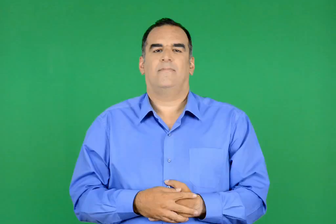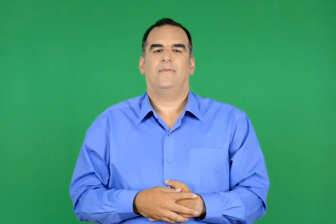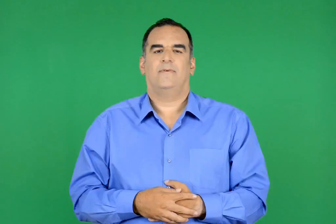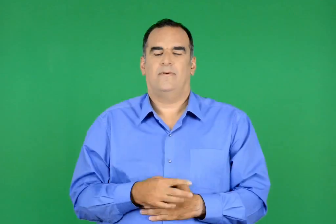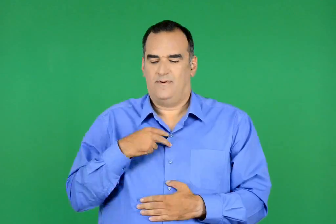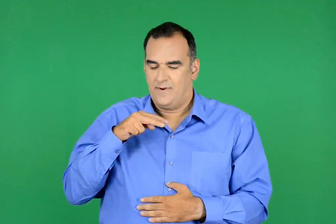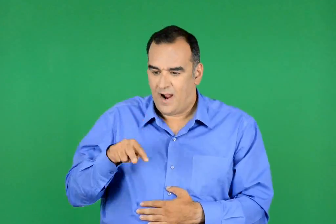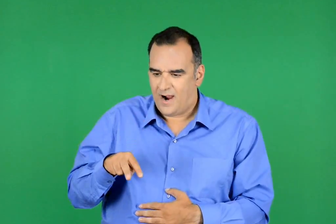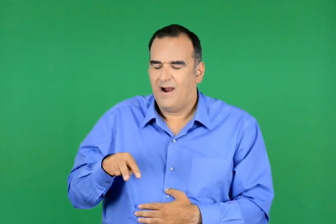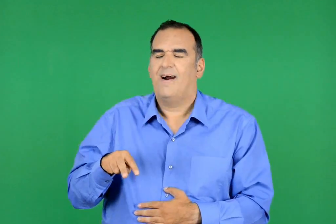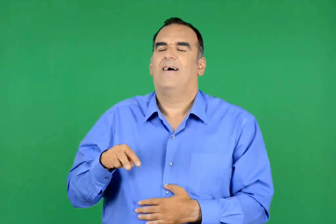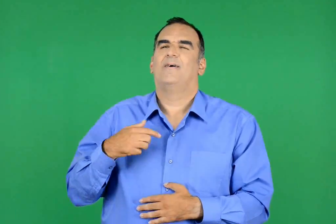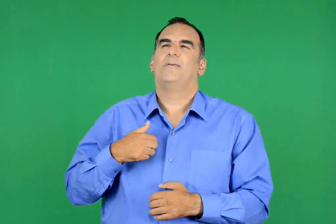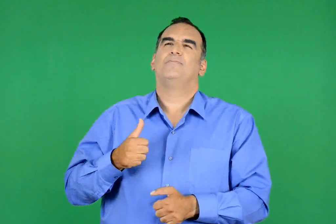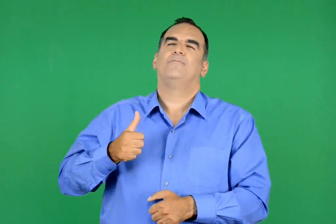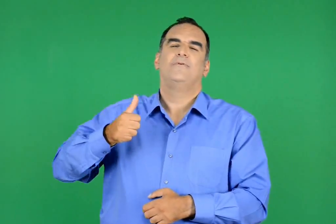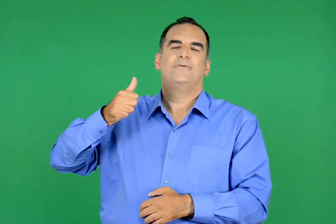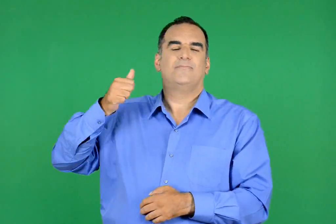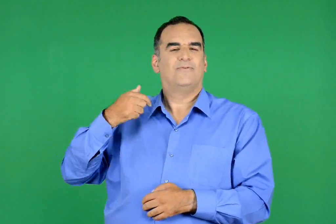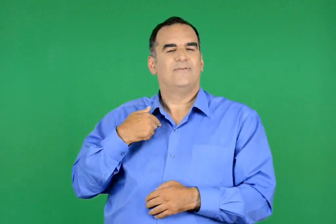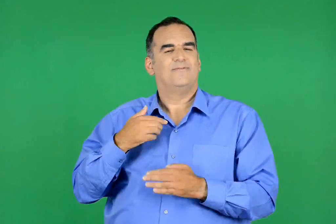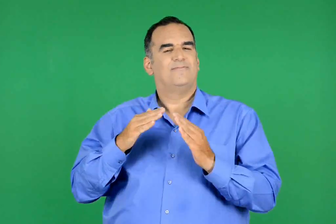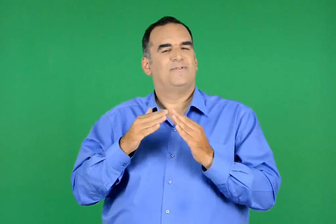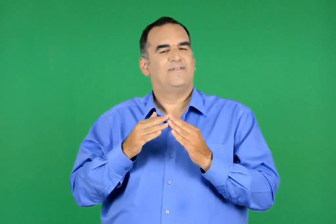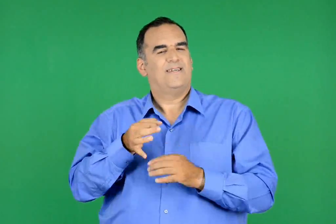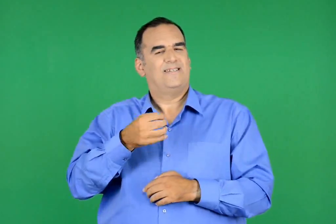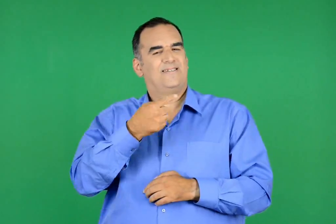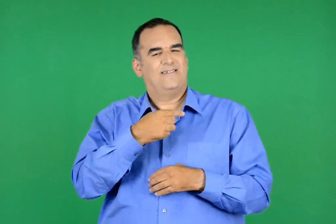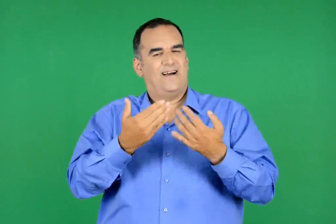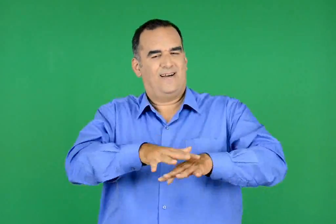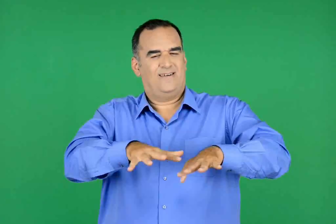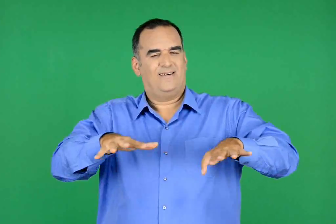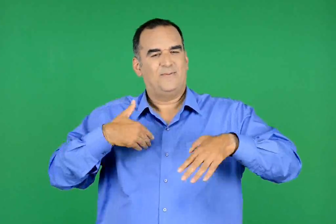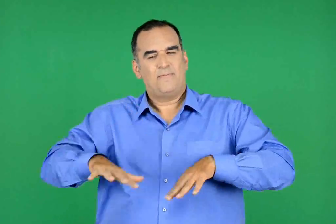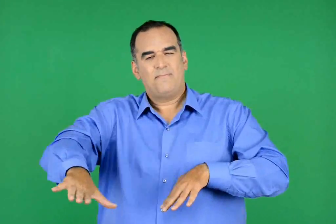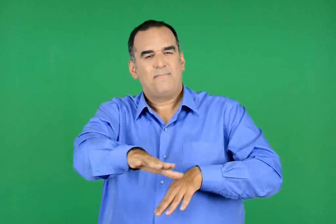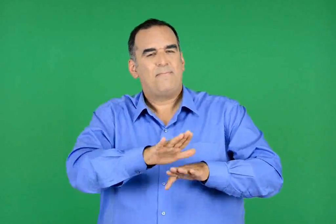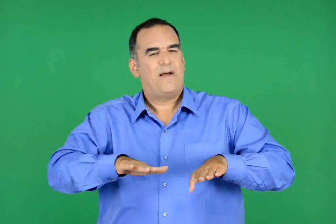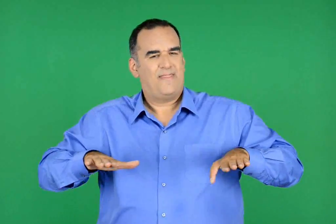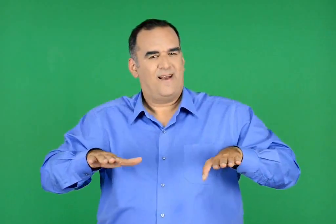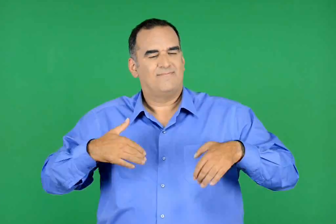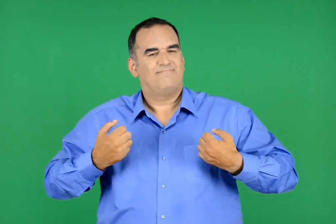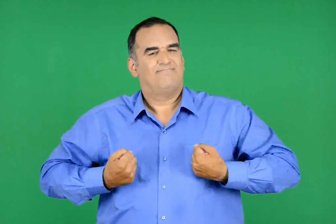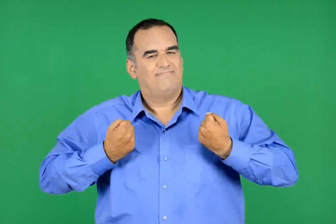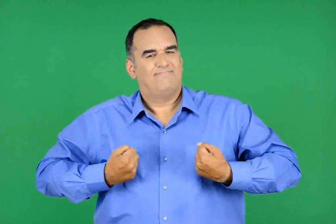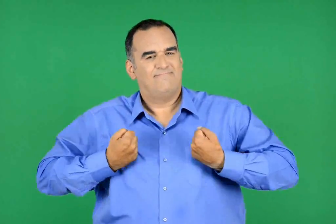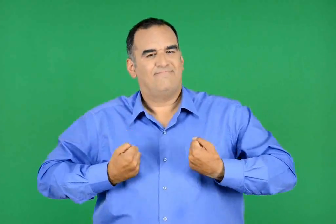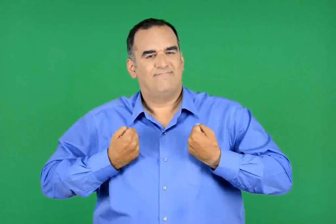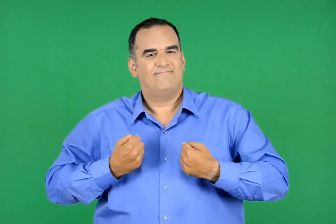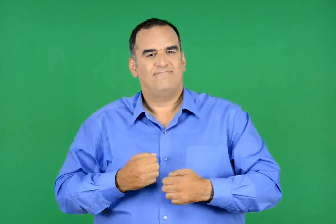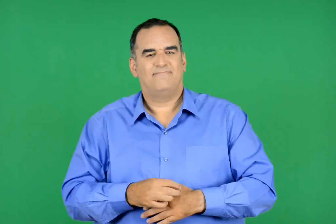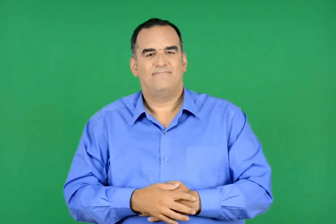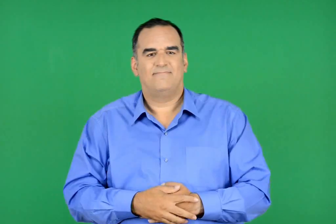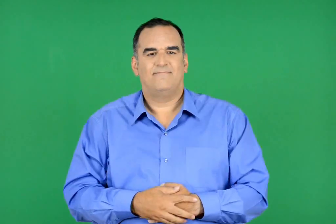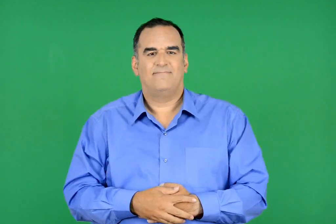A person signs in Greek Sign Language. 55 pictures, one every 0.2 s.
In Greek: σαν να βρέθηκα ξαφνικά στη δική µας νησιώτικη αυλή και να έπαιζα µε τα παιδιά της γειτονιάς
